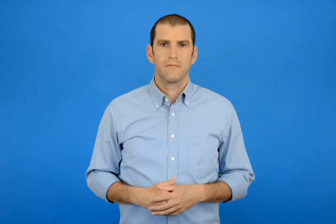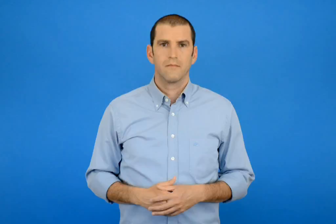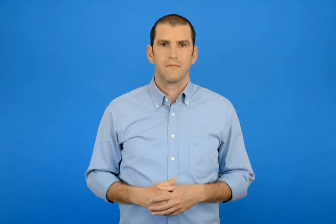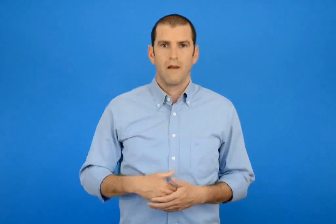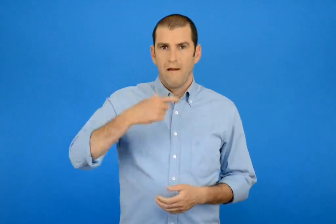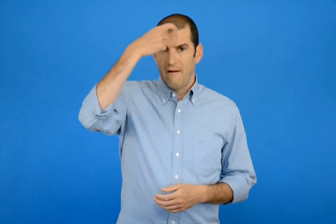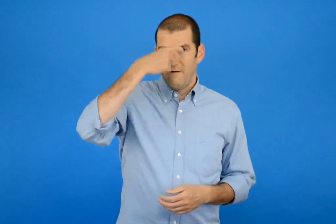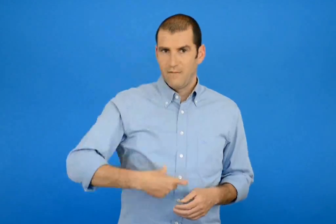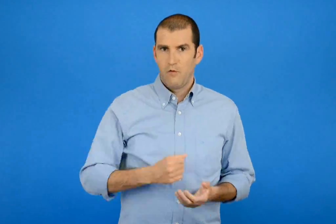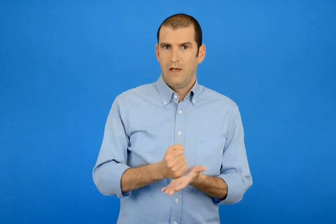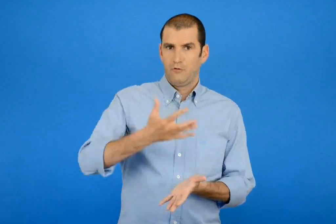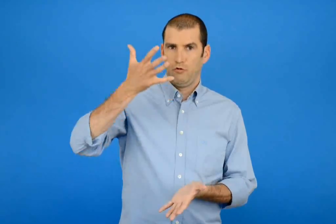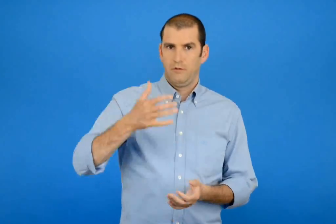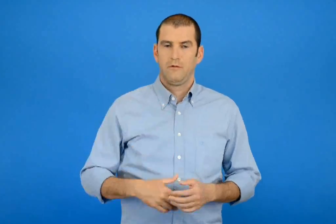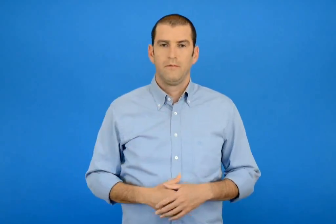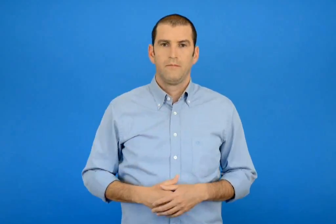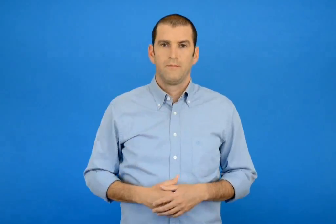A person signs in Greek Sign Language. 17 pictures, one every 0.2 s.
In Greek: αυτοαξιόλογησης
